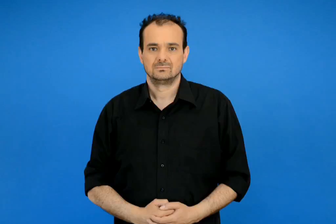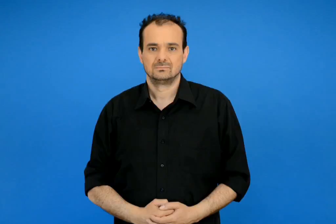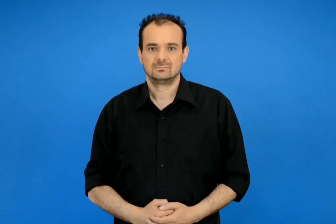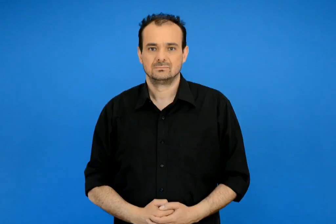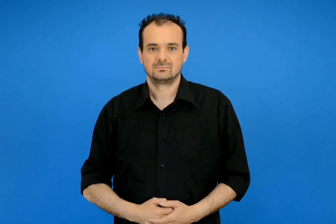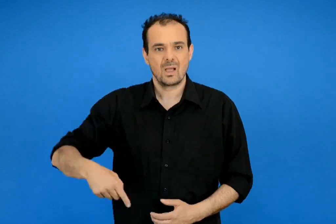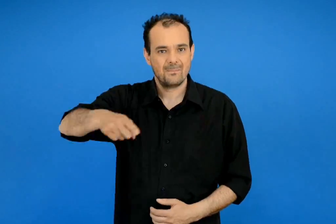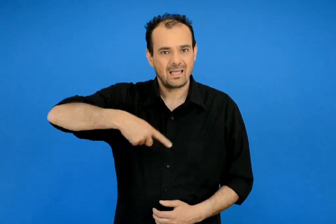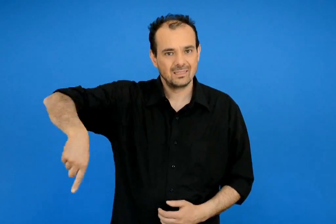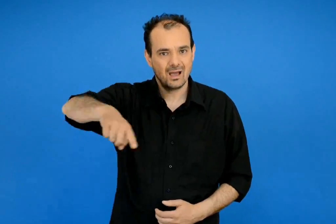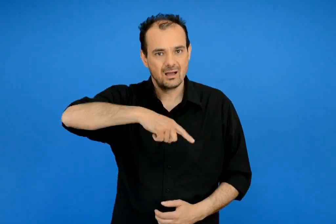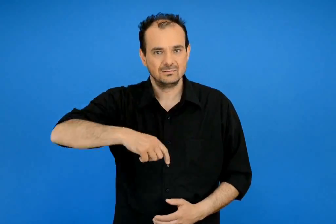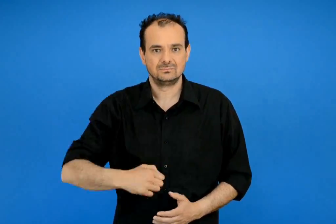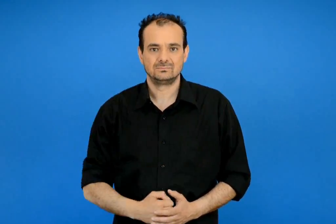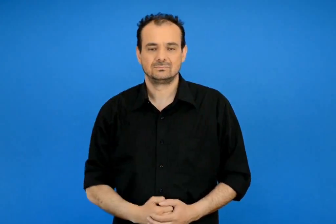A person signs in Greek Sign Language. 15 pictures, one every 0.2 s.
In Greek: πλατεία
